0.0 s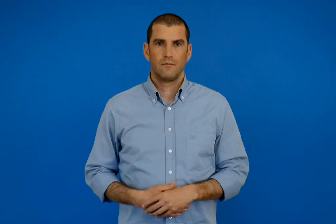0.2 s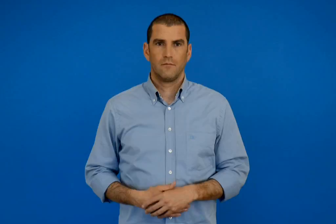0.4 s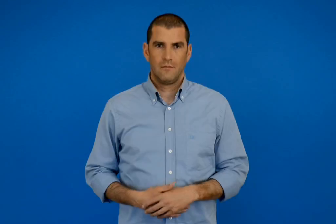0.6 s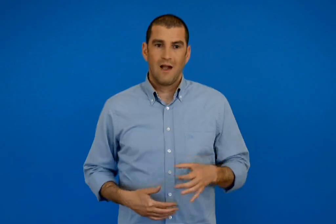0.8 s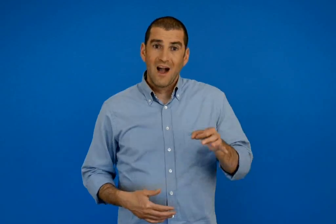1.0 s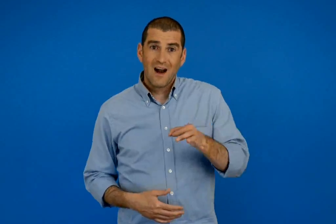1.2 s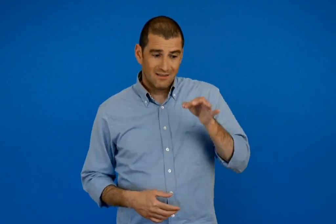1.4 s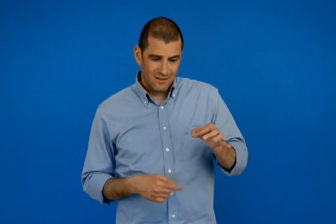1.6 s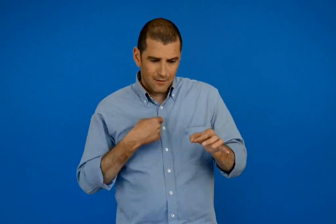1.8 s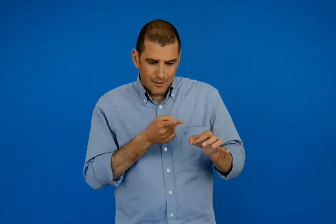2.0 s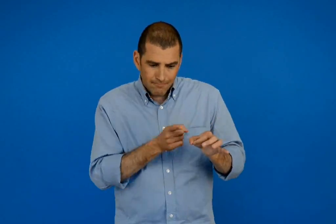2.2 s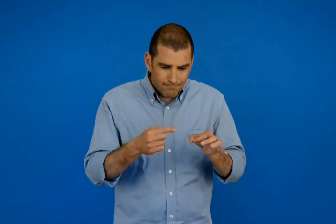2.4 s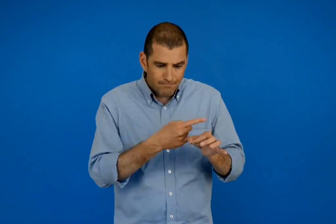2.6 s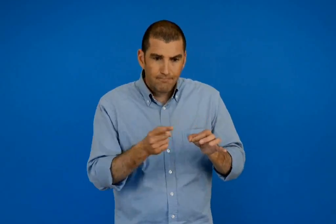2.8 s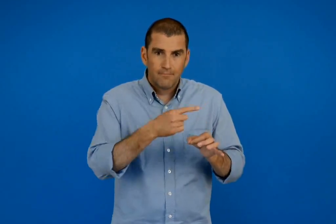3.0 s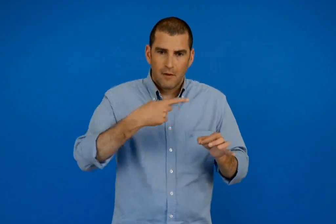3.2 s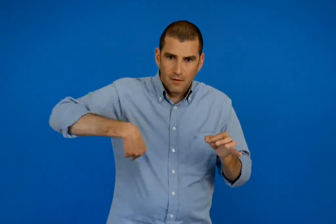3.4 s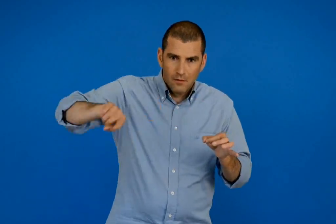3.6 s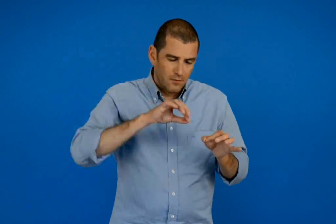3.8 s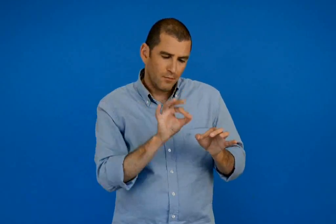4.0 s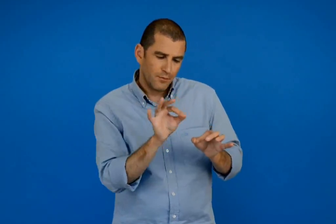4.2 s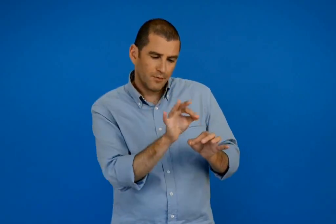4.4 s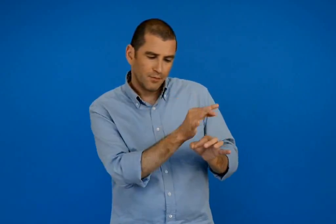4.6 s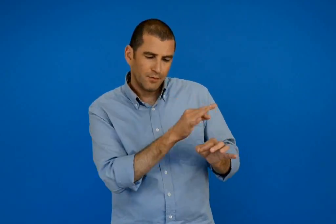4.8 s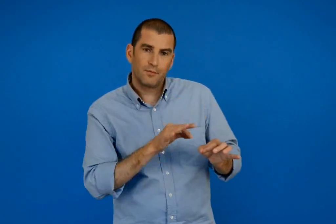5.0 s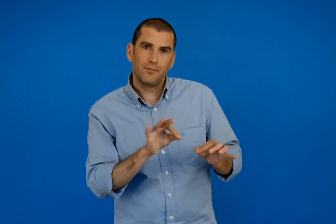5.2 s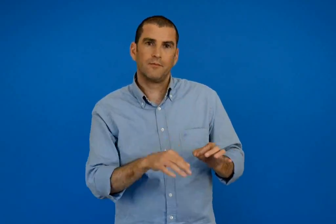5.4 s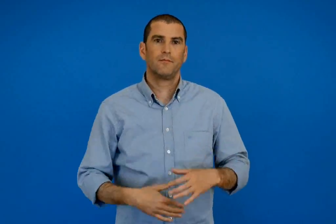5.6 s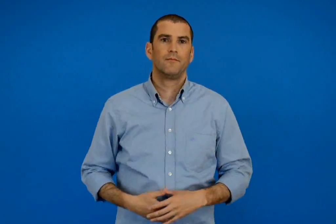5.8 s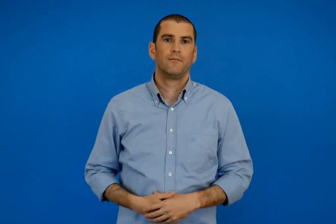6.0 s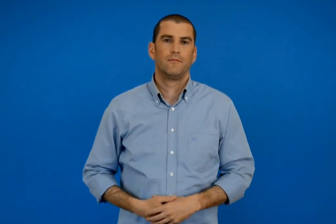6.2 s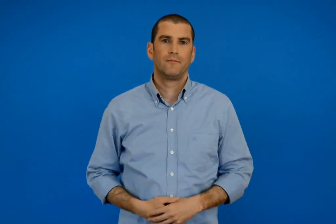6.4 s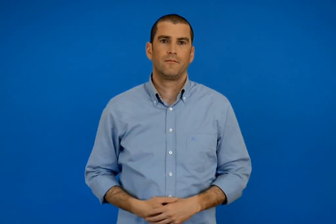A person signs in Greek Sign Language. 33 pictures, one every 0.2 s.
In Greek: σχεδιάζουμε τη διαδρομή μας πάνω στο νησί
